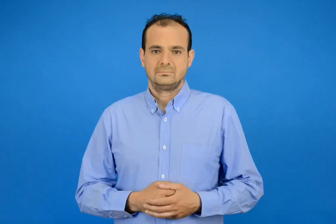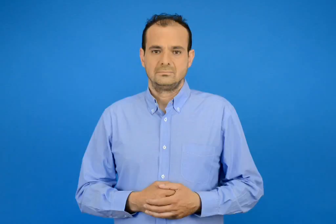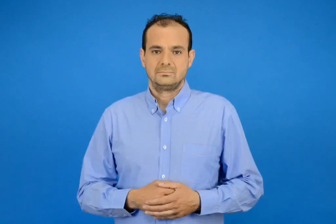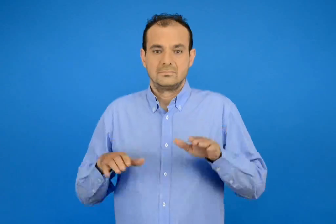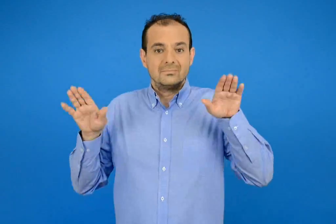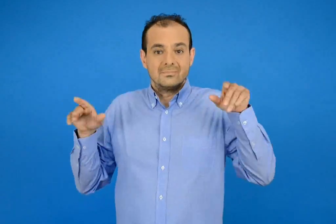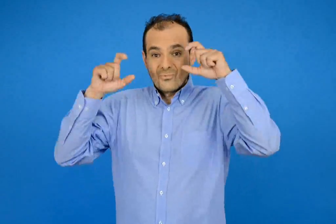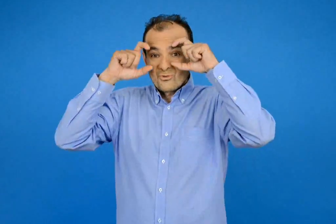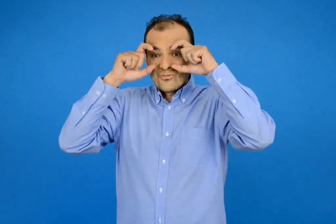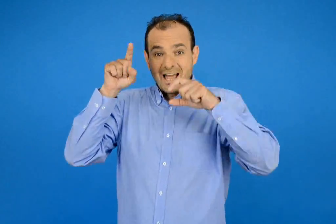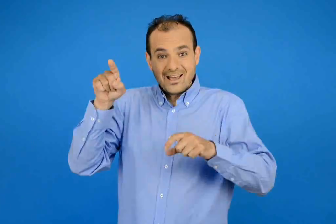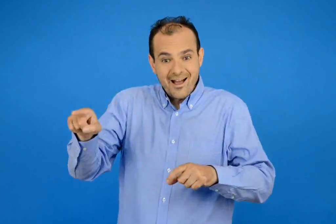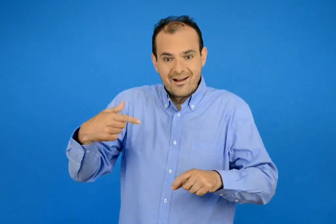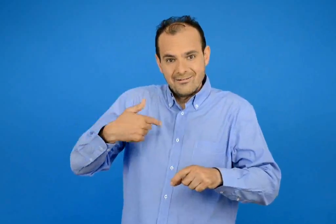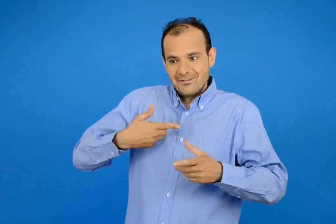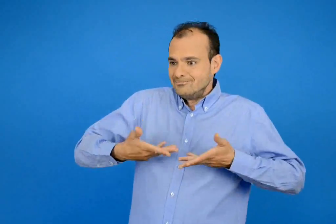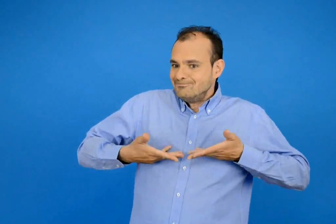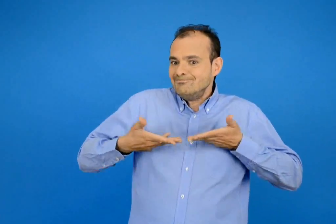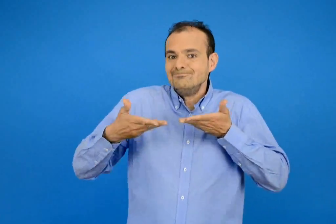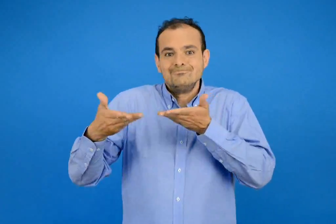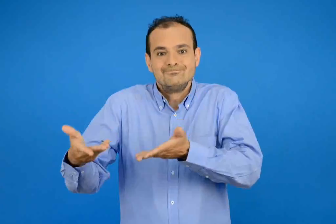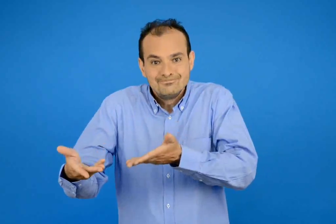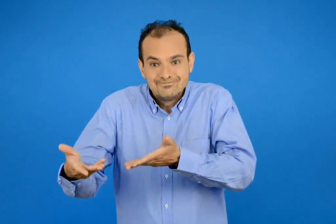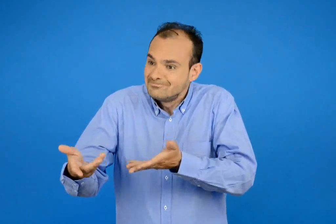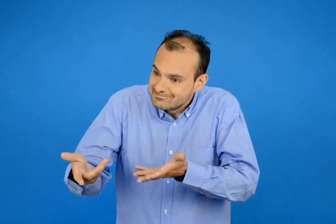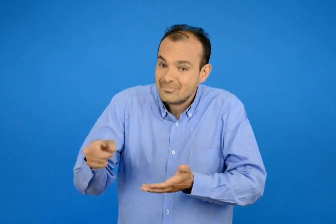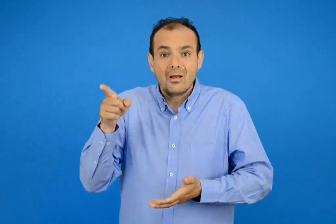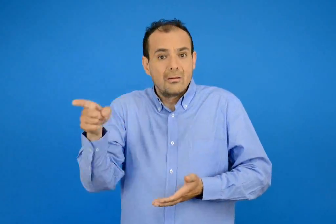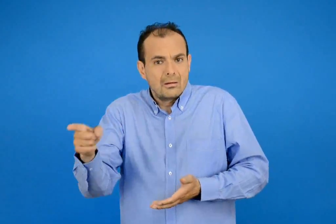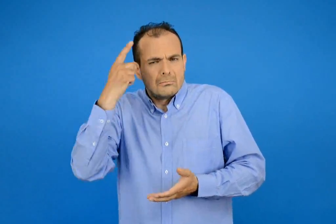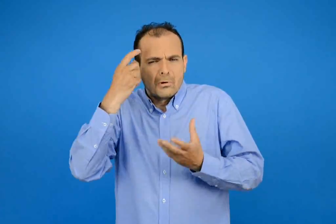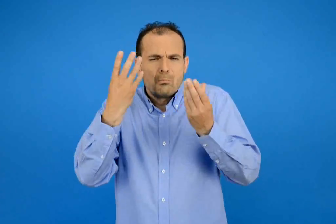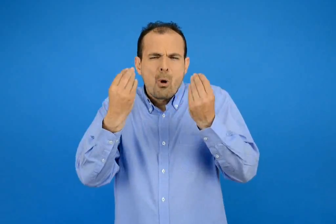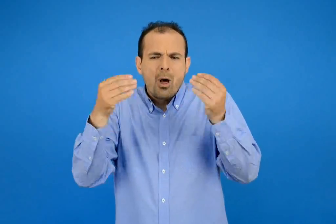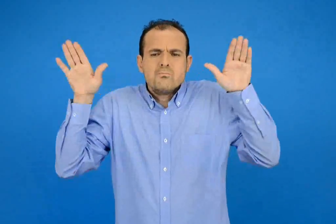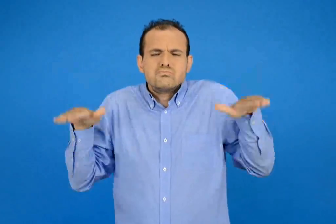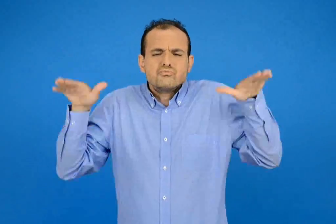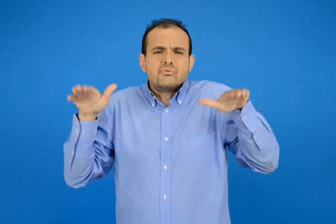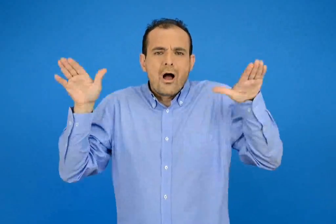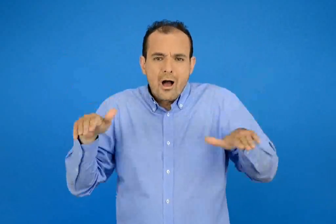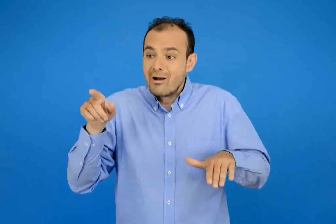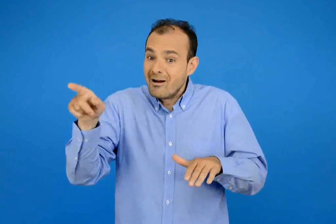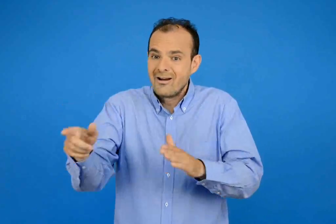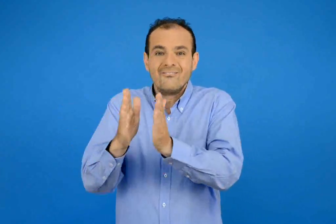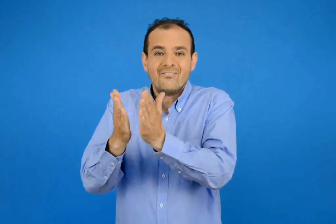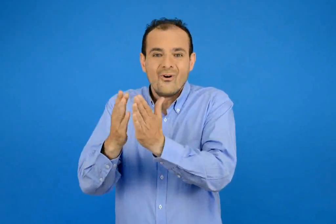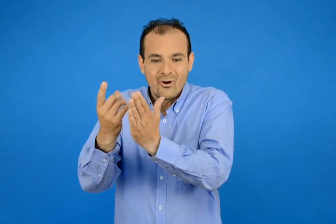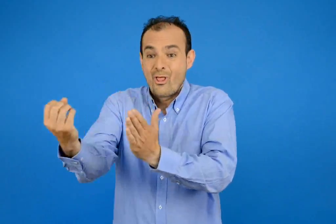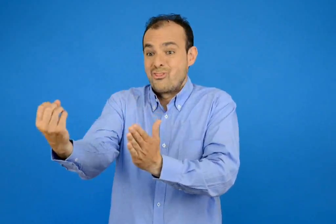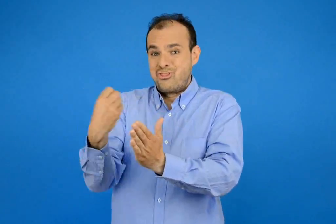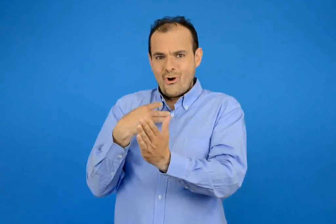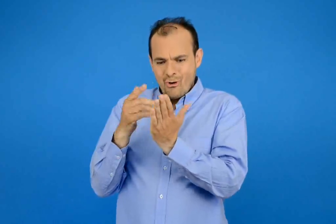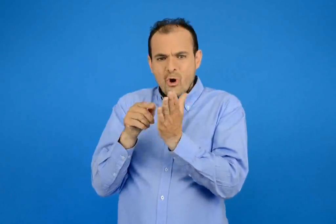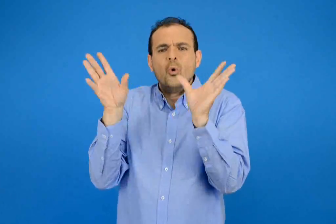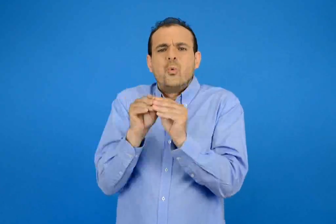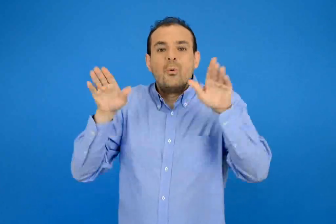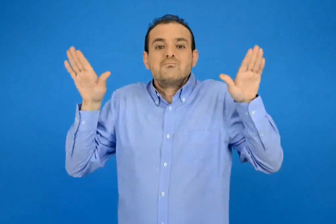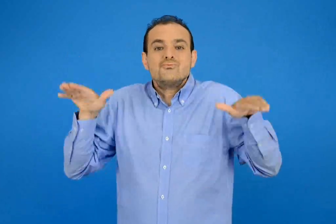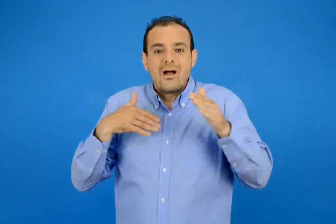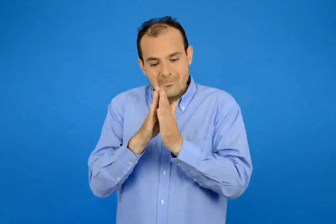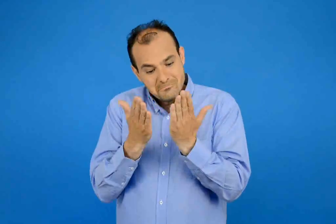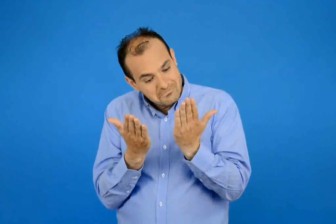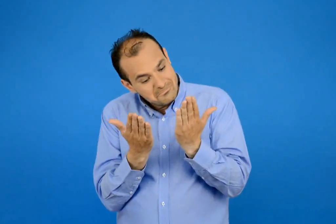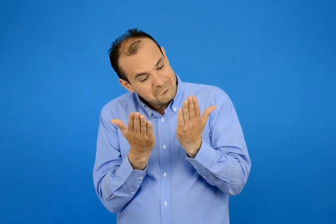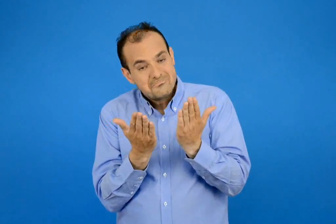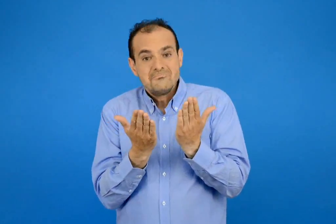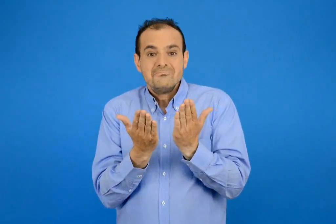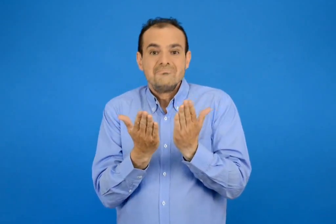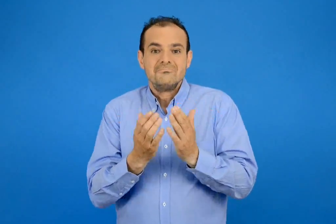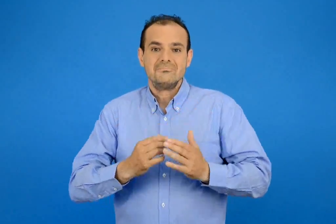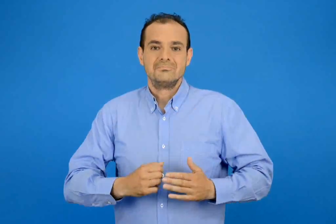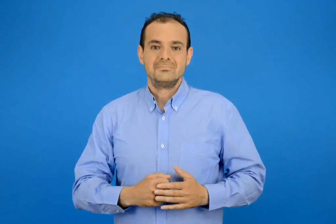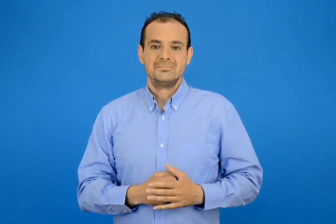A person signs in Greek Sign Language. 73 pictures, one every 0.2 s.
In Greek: η κουκουβάγια με καλωσορίζει γνωρίζει πολλά πουλιά μου χαρίζει ένα βιβλίο για τα πουλιά
